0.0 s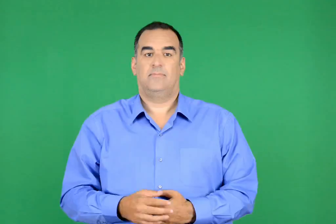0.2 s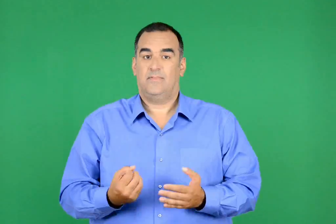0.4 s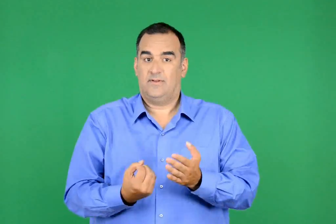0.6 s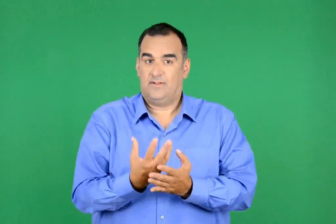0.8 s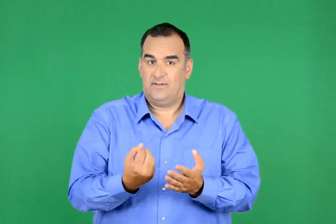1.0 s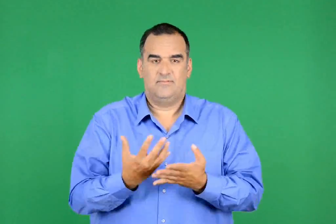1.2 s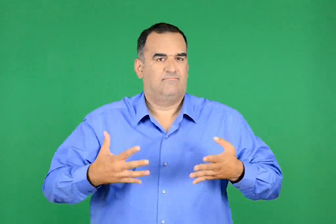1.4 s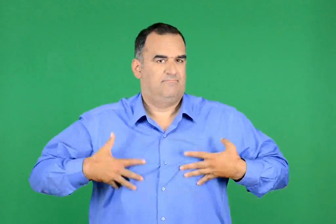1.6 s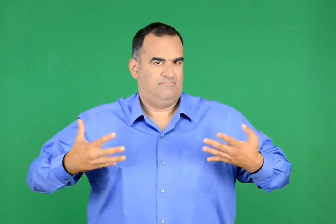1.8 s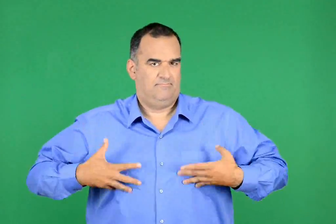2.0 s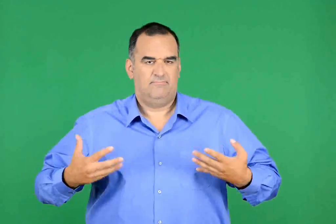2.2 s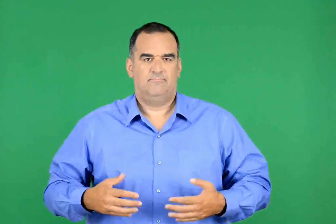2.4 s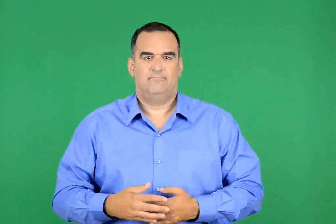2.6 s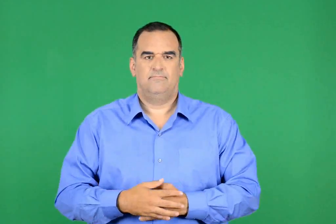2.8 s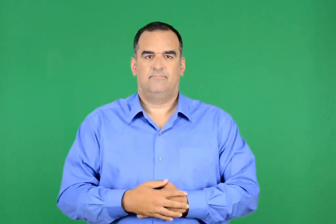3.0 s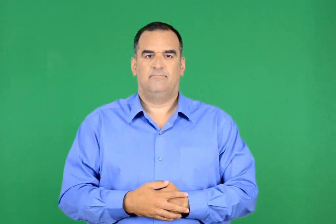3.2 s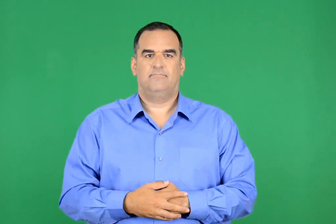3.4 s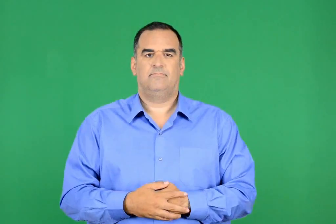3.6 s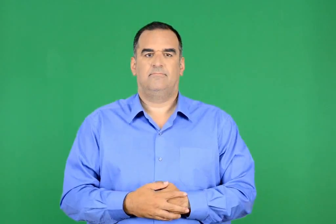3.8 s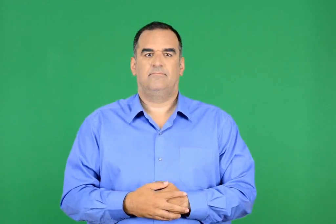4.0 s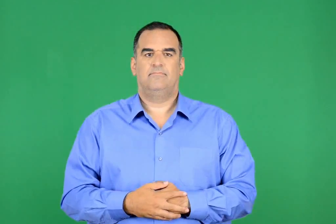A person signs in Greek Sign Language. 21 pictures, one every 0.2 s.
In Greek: χαρμόσυνο γεγονός
